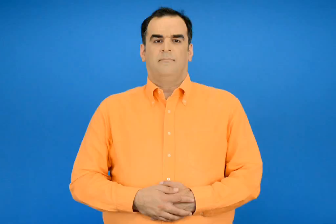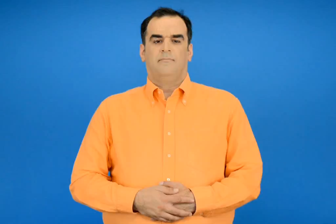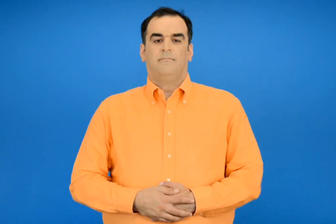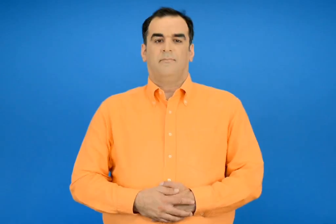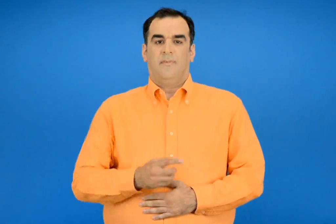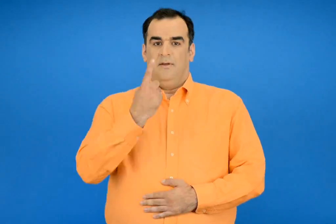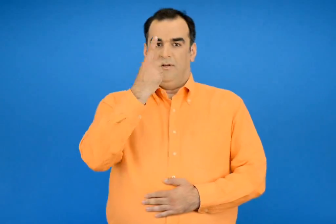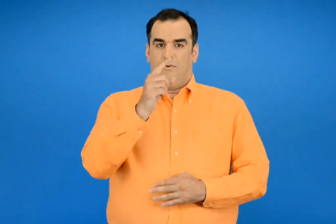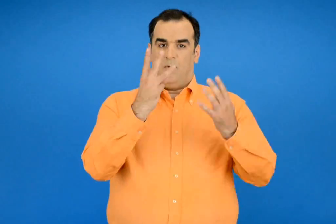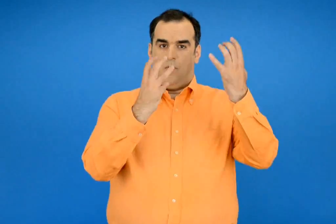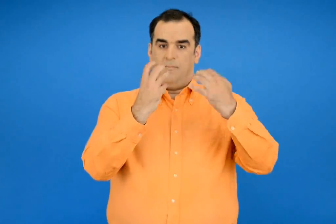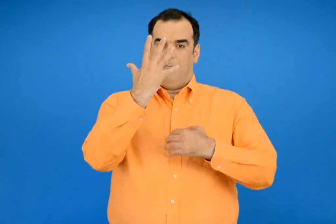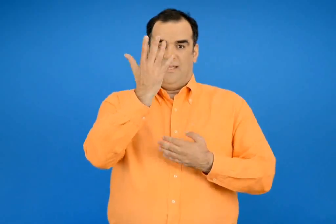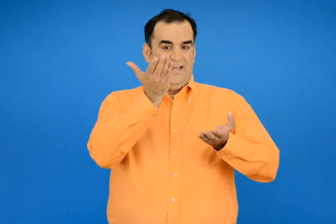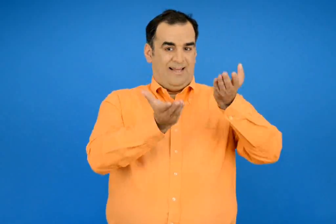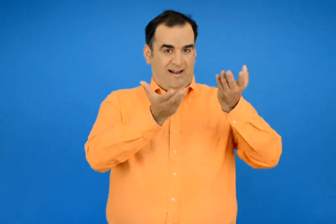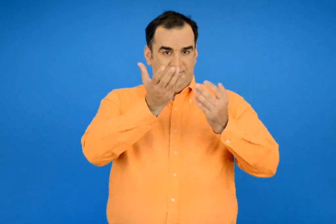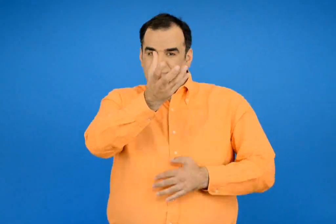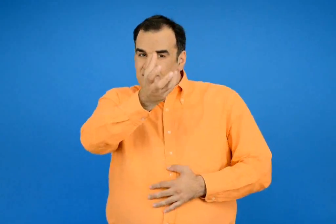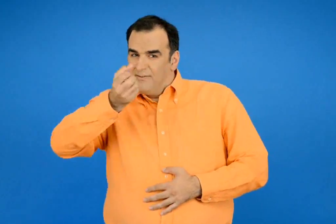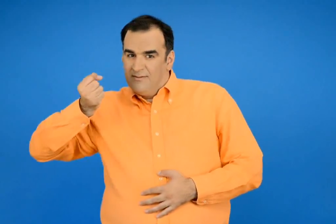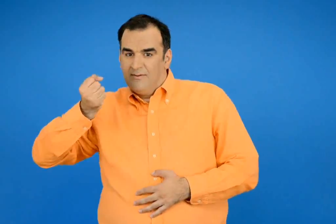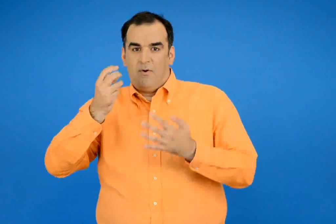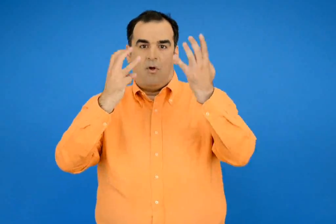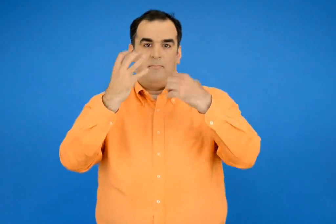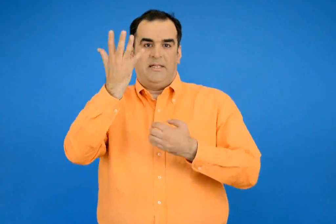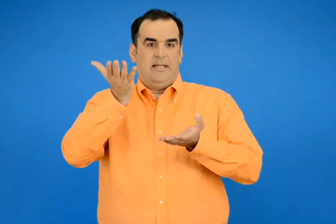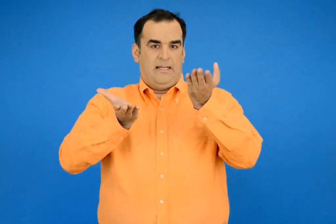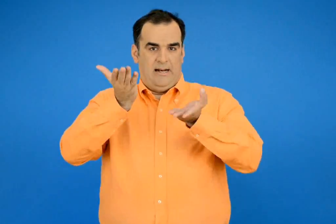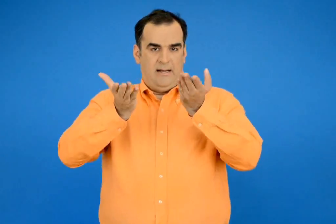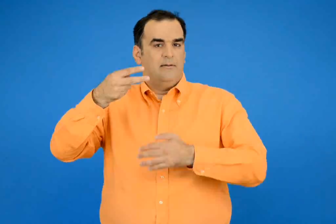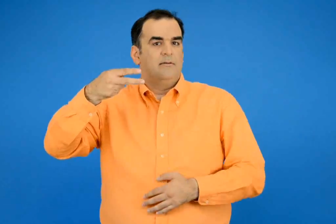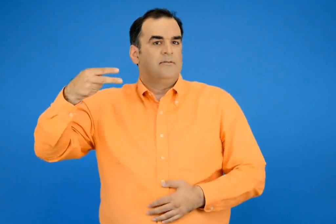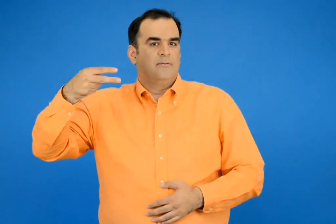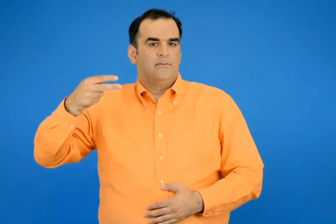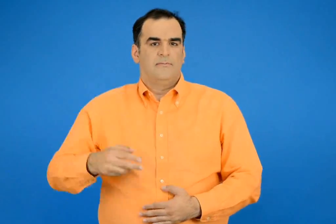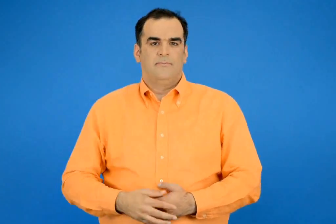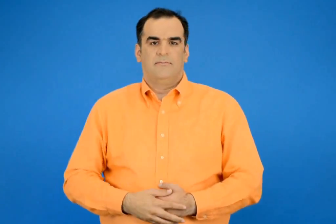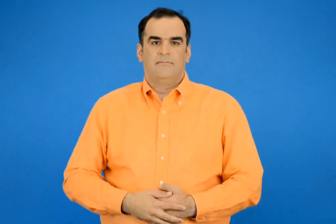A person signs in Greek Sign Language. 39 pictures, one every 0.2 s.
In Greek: 185 κιλά – 85 κιλά =
